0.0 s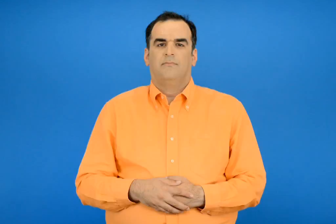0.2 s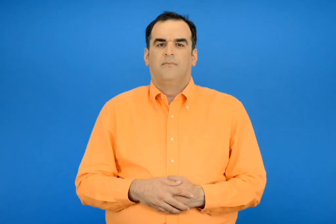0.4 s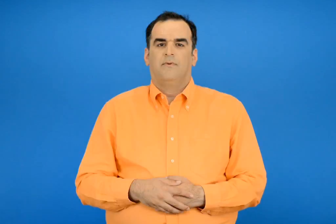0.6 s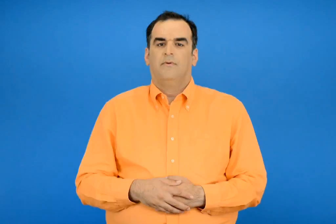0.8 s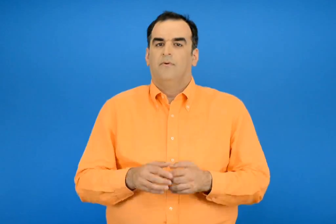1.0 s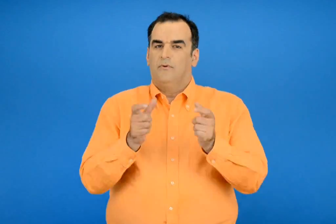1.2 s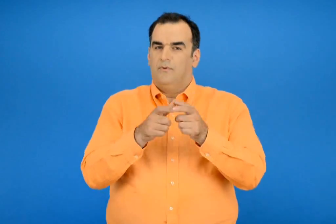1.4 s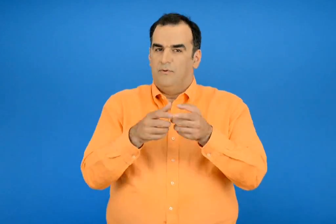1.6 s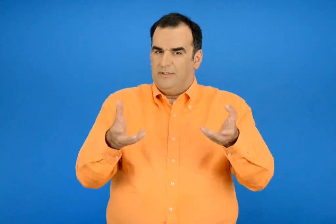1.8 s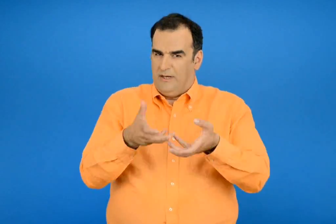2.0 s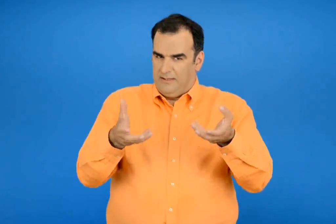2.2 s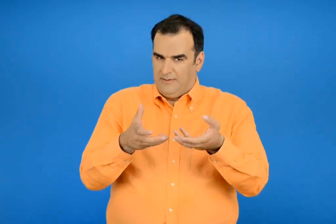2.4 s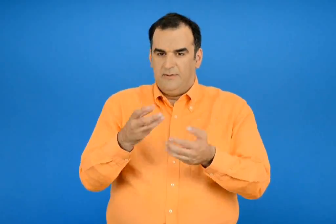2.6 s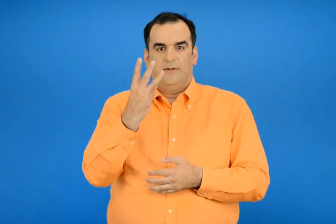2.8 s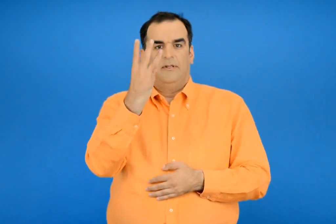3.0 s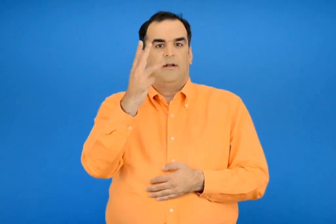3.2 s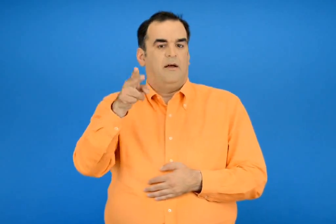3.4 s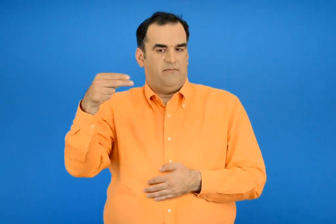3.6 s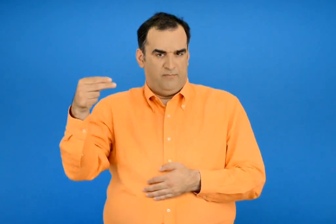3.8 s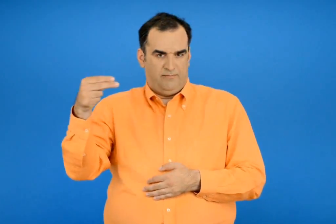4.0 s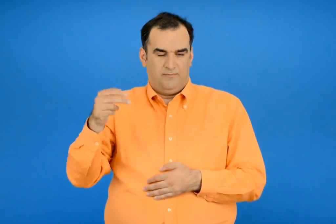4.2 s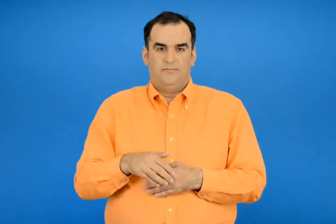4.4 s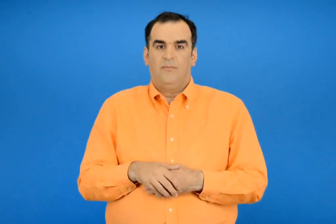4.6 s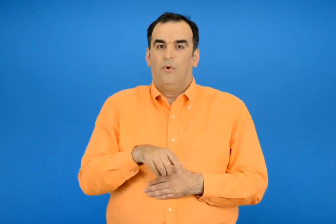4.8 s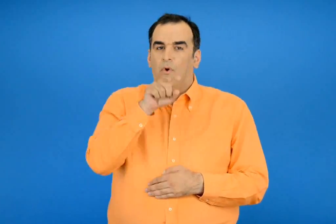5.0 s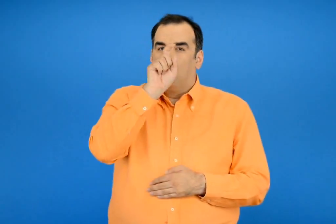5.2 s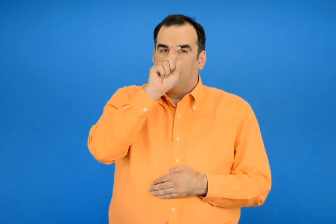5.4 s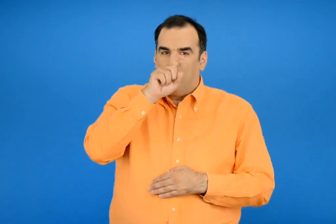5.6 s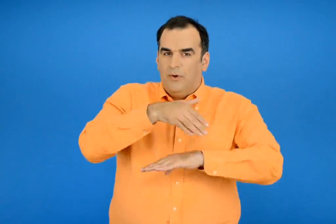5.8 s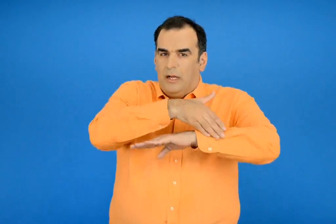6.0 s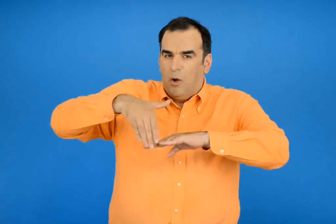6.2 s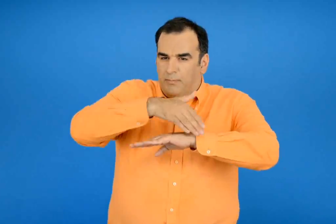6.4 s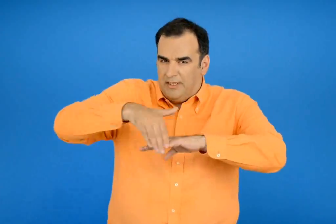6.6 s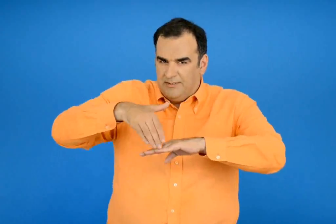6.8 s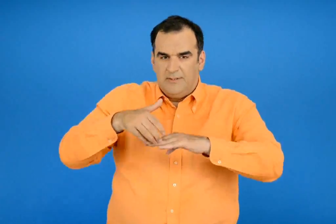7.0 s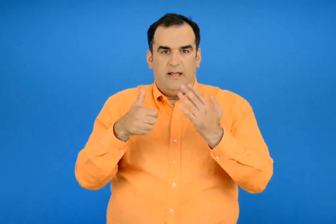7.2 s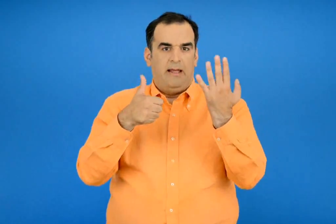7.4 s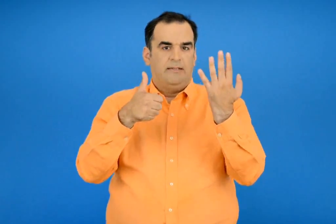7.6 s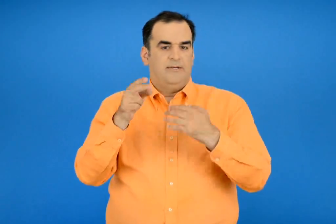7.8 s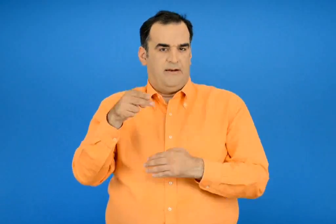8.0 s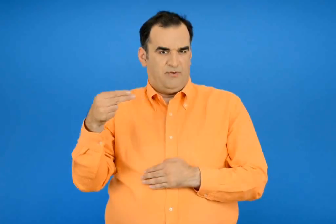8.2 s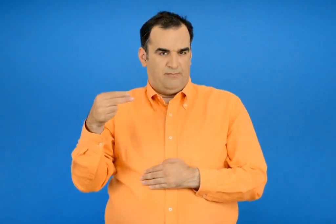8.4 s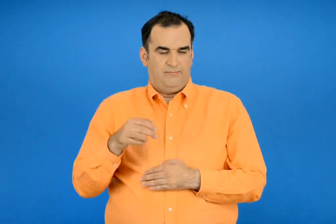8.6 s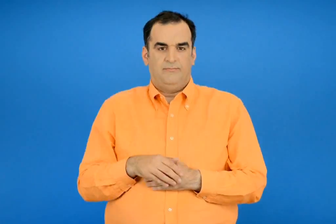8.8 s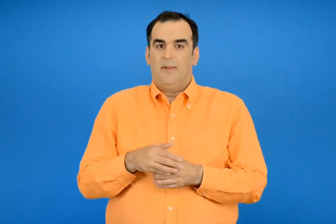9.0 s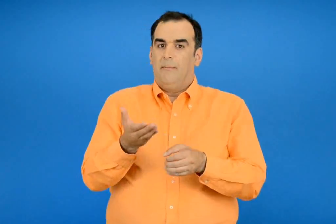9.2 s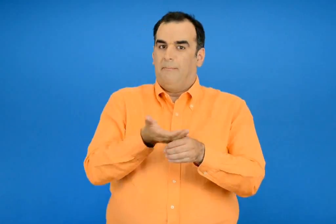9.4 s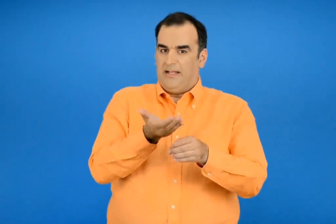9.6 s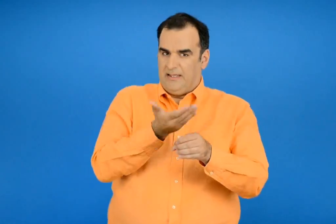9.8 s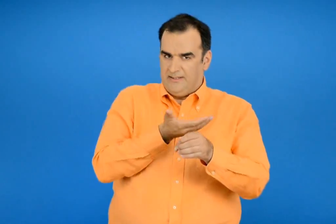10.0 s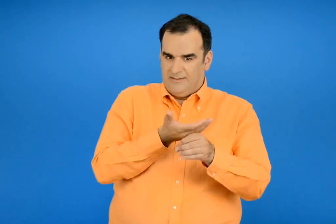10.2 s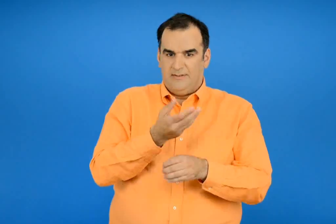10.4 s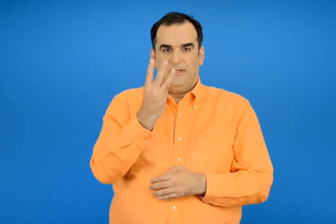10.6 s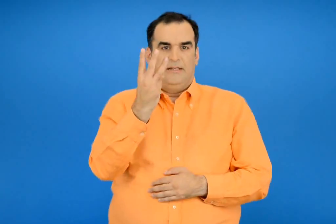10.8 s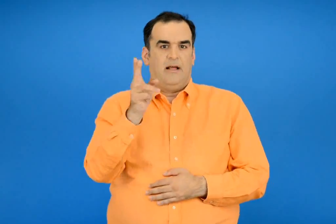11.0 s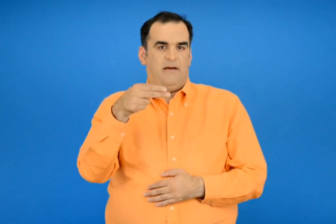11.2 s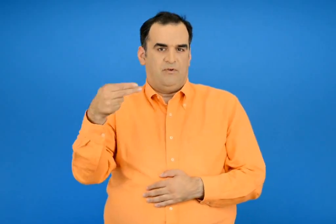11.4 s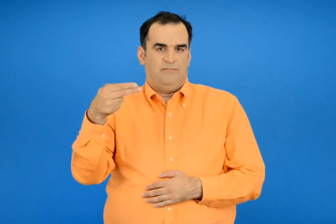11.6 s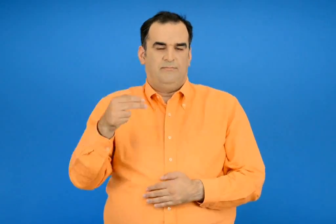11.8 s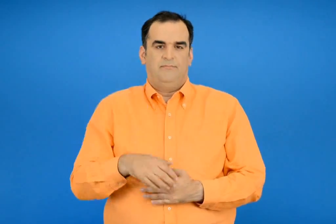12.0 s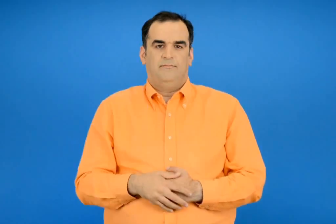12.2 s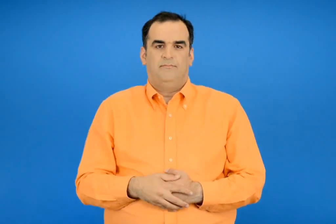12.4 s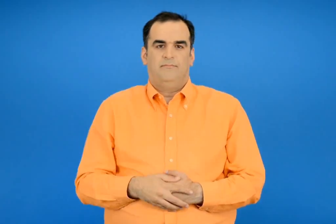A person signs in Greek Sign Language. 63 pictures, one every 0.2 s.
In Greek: χωριάτικη σαλάτα 3 € - κοτόπουλο με χυλοπίτες 6 € - πατάτες 3 €
